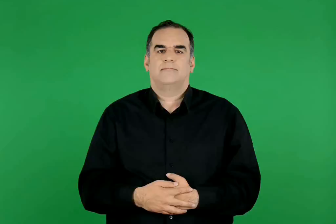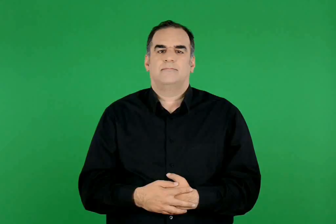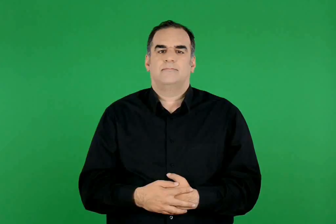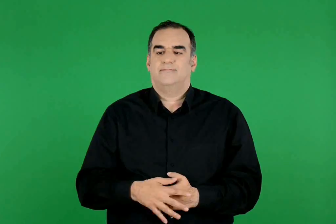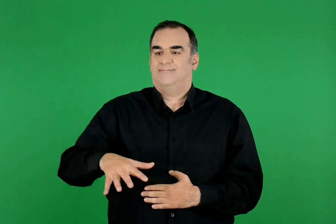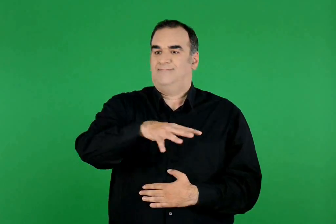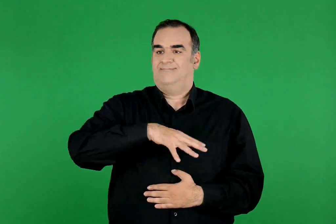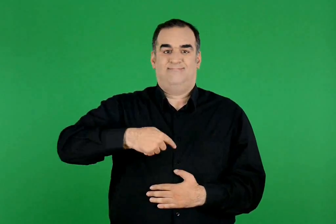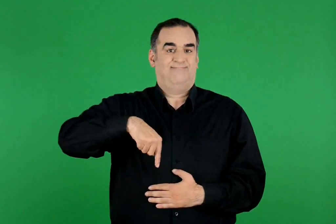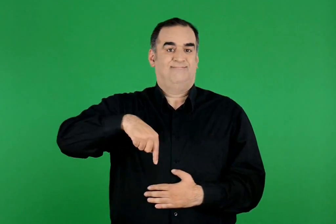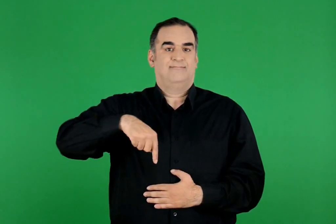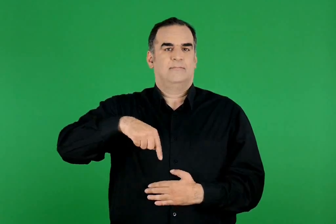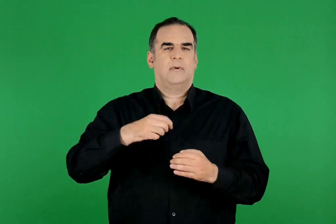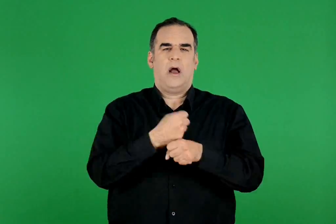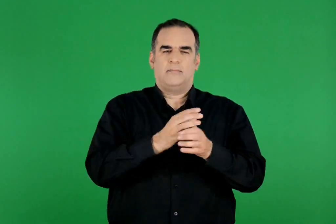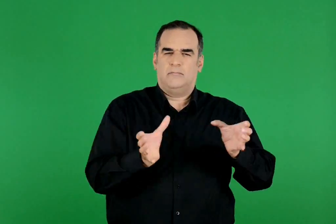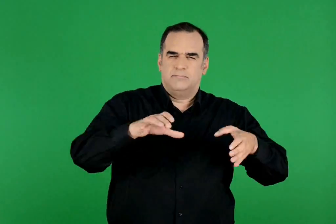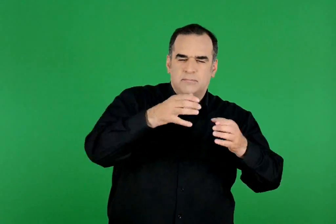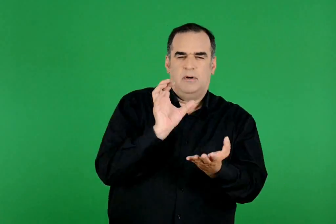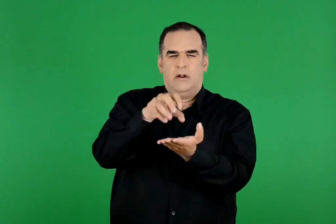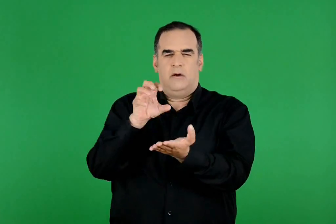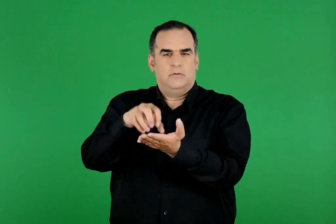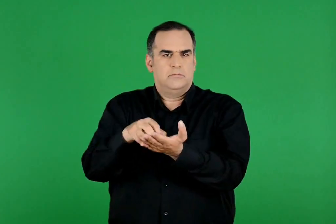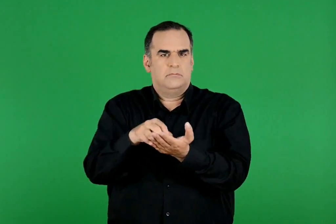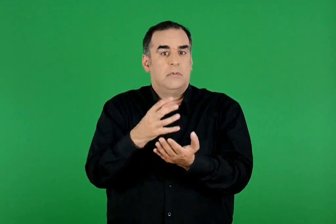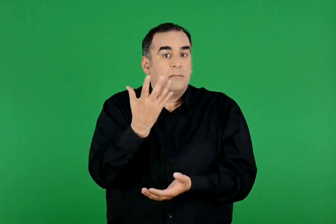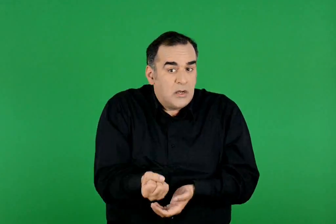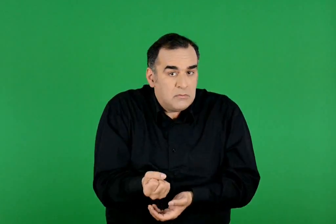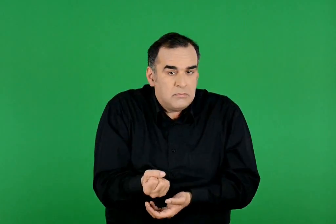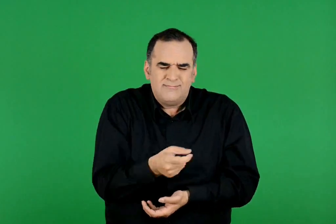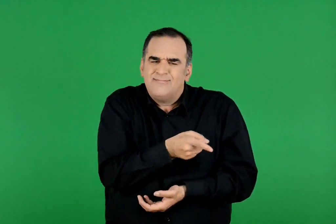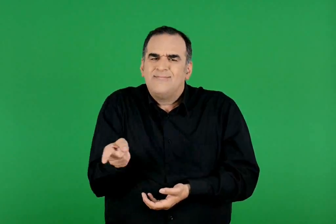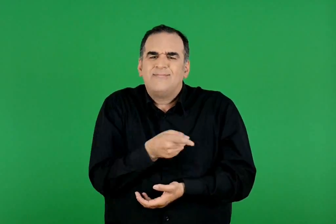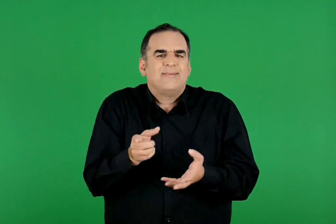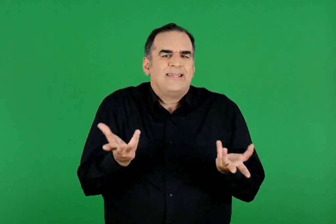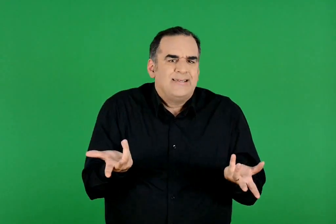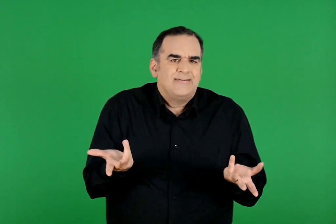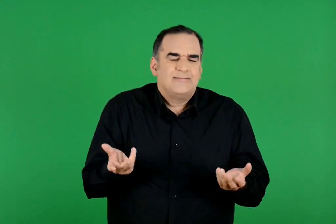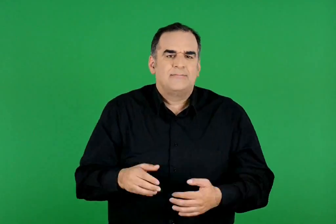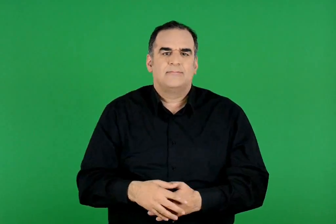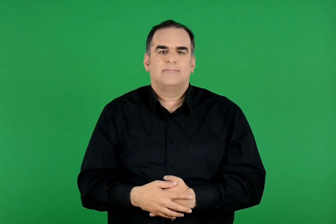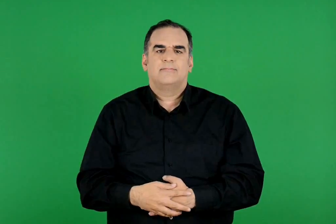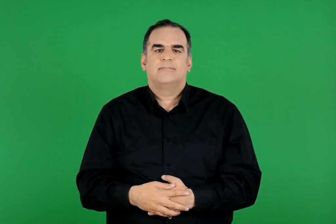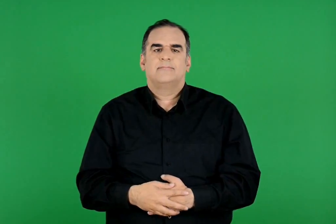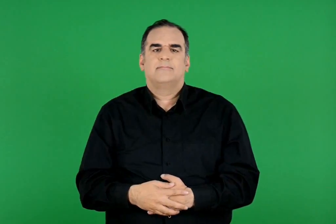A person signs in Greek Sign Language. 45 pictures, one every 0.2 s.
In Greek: υπάρχουν στον τόπο μας αρχαίοι ναοί ή αγάλματα ; ποια είναι αυτά ;
